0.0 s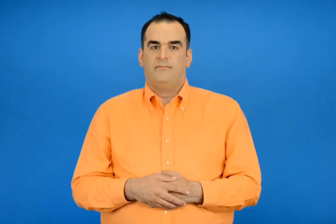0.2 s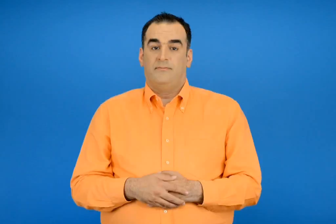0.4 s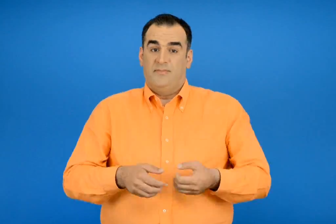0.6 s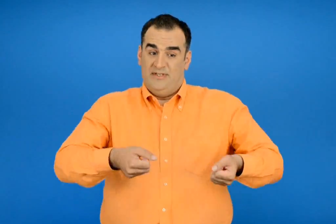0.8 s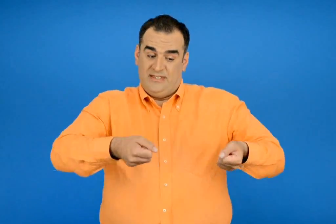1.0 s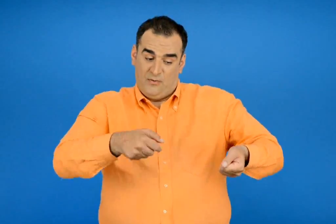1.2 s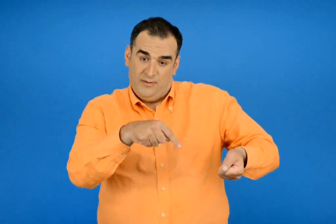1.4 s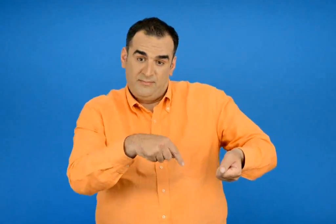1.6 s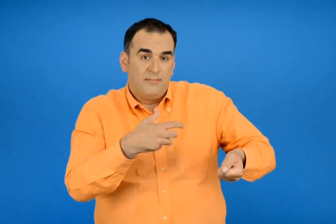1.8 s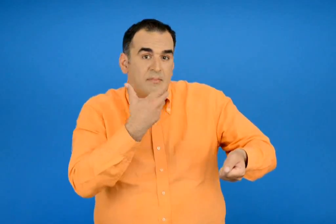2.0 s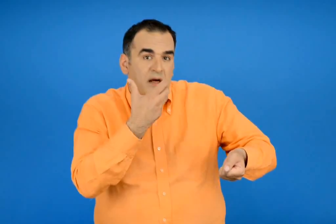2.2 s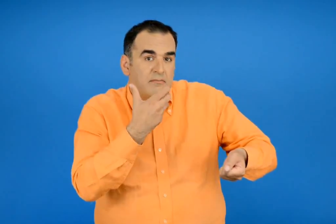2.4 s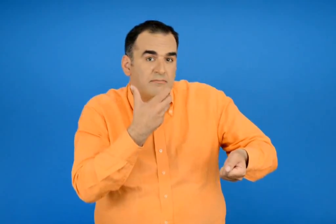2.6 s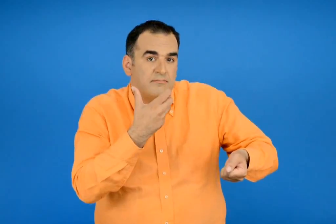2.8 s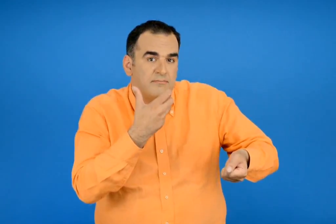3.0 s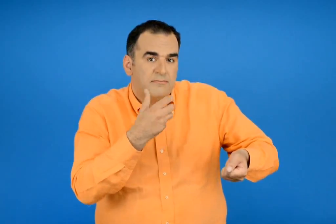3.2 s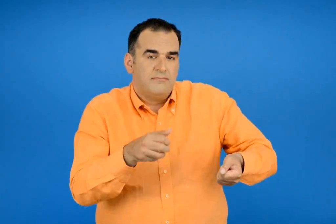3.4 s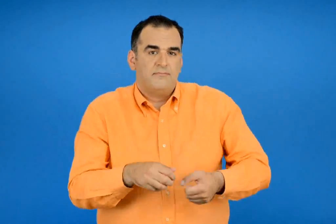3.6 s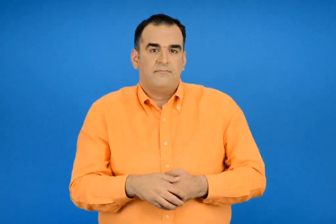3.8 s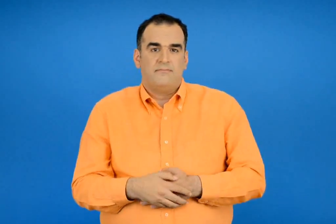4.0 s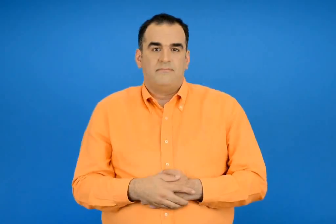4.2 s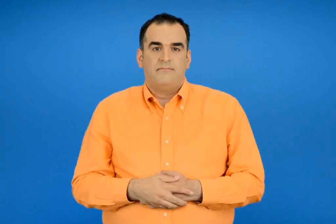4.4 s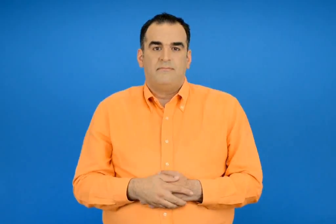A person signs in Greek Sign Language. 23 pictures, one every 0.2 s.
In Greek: στη σακούλα υπάρχουν μήλα
